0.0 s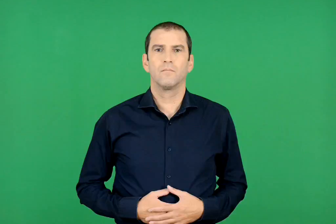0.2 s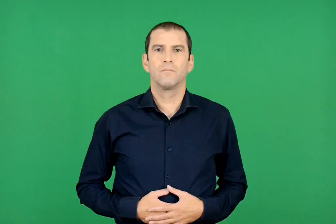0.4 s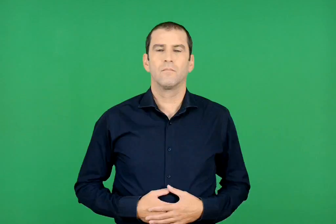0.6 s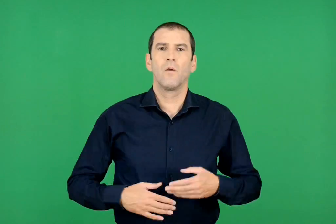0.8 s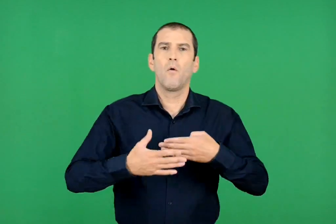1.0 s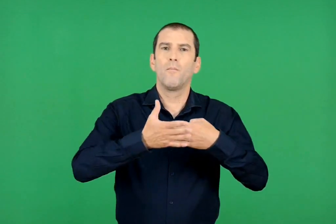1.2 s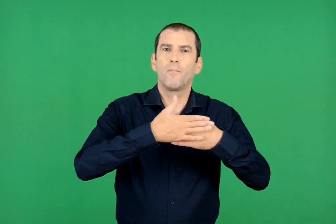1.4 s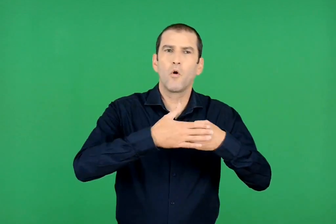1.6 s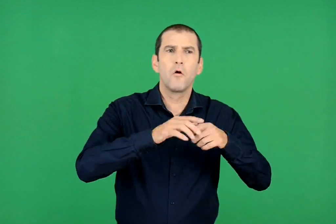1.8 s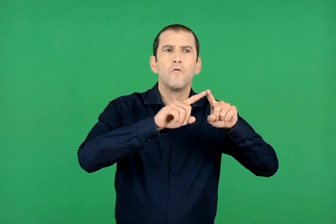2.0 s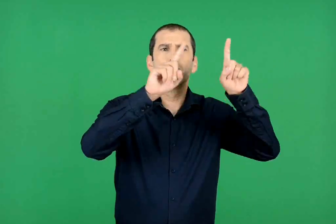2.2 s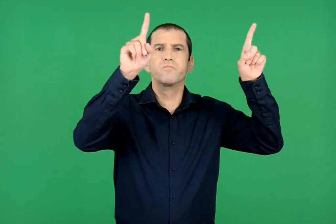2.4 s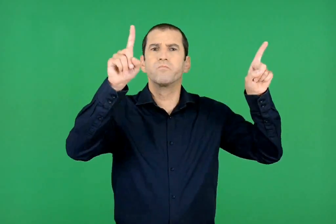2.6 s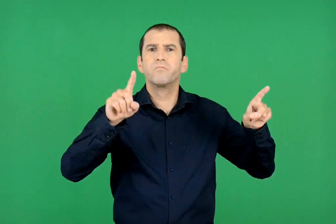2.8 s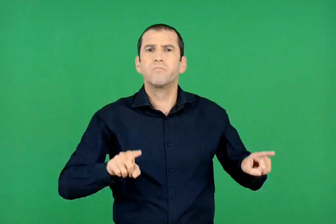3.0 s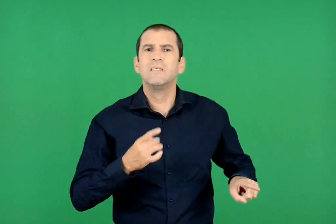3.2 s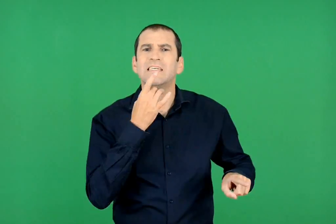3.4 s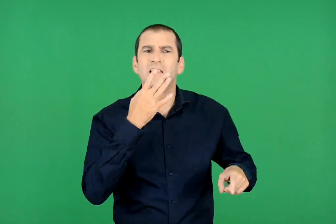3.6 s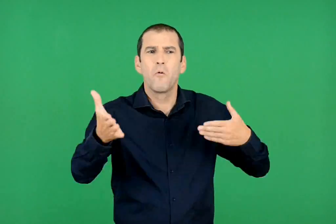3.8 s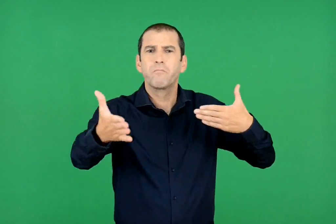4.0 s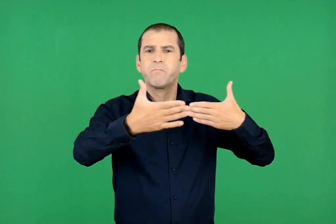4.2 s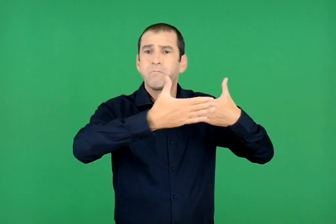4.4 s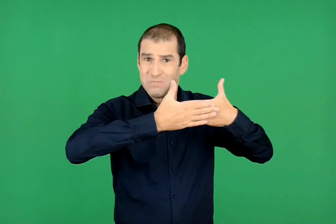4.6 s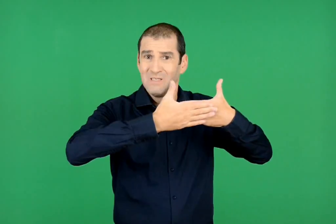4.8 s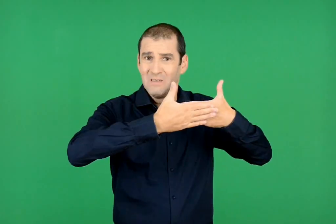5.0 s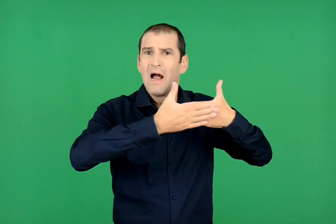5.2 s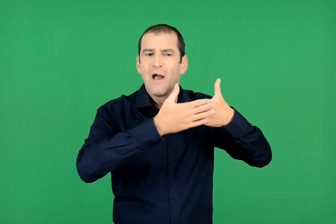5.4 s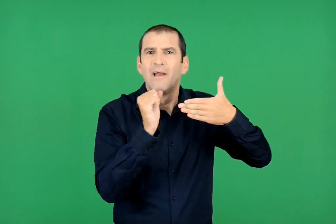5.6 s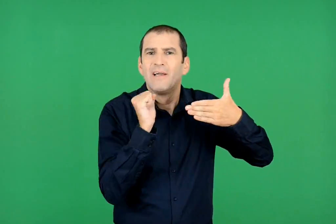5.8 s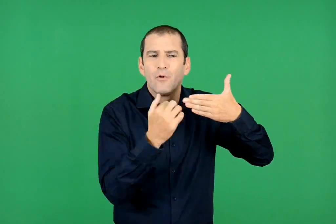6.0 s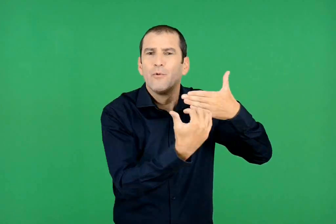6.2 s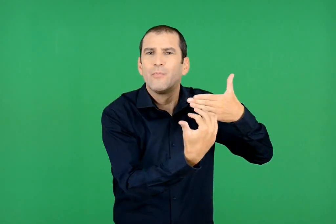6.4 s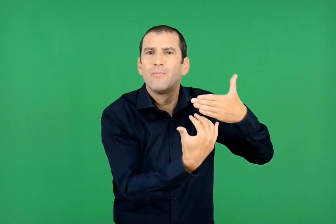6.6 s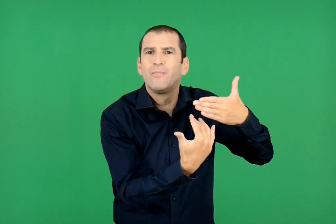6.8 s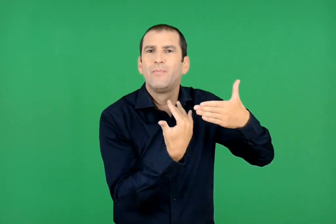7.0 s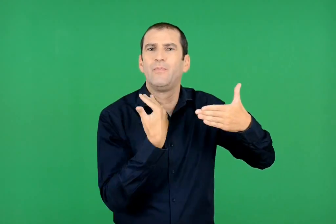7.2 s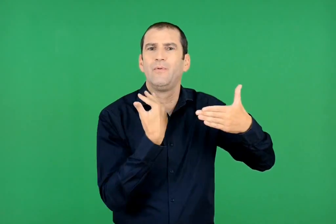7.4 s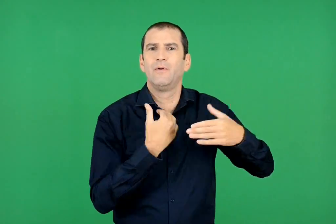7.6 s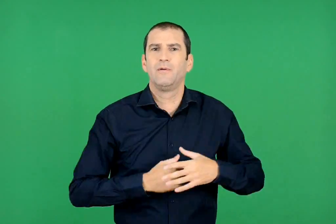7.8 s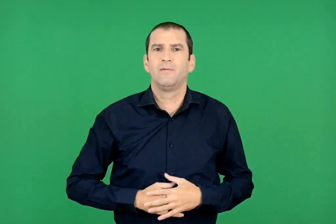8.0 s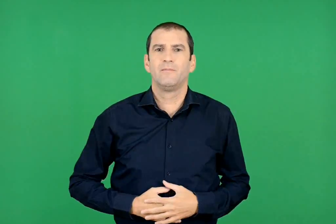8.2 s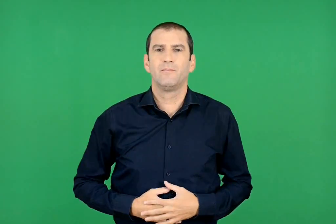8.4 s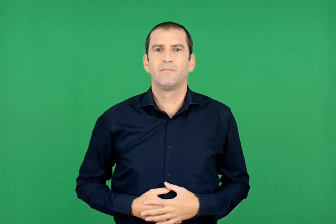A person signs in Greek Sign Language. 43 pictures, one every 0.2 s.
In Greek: από την τεράστια σιδερένια πόρτα , ακόμα κι αν ήτανε κλειστή , έμπαινε κρύο
